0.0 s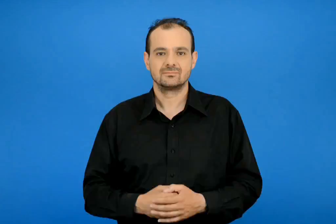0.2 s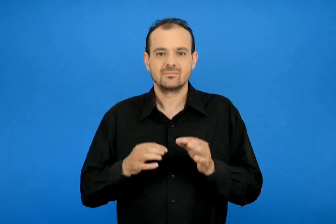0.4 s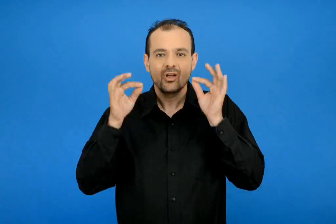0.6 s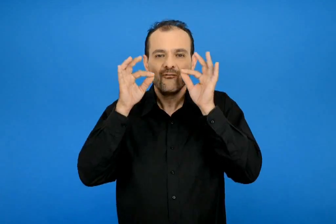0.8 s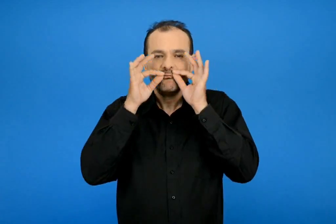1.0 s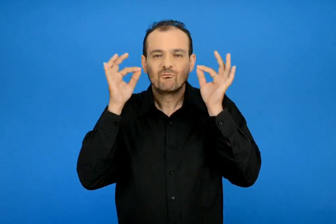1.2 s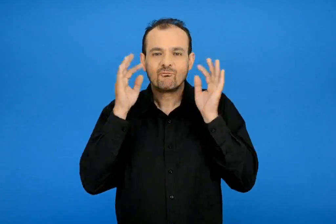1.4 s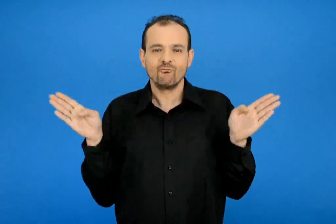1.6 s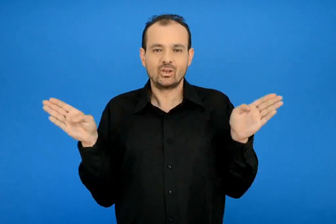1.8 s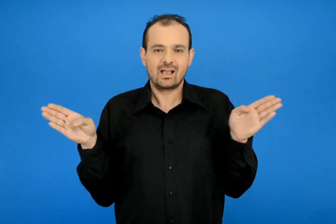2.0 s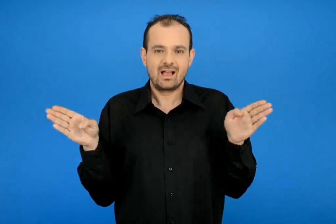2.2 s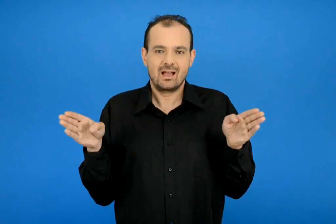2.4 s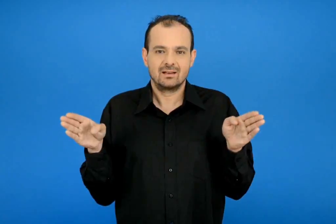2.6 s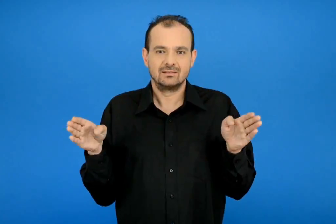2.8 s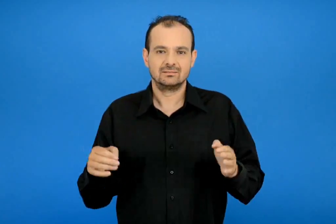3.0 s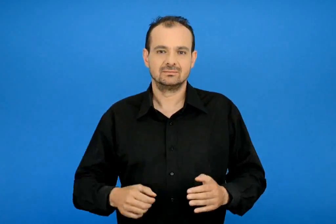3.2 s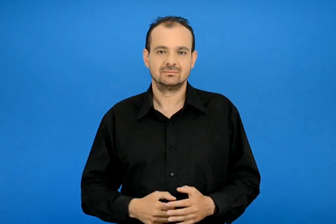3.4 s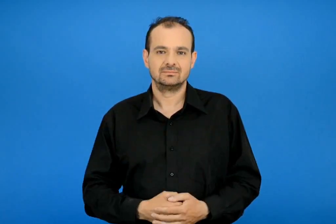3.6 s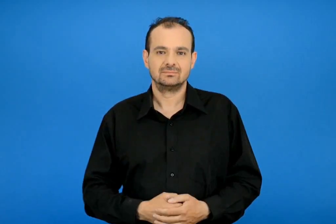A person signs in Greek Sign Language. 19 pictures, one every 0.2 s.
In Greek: η φώκια
